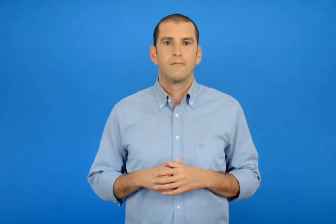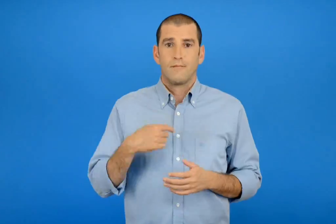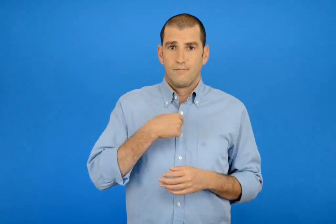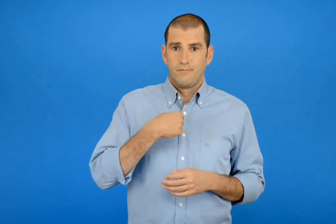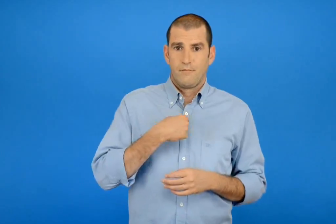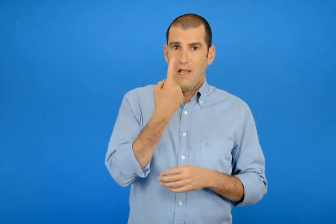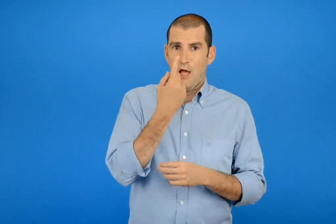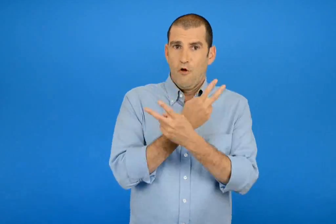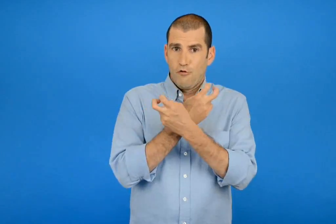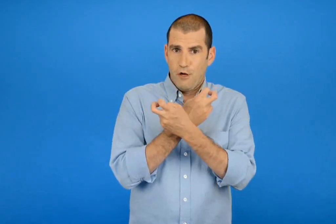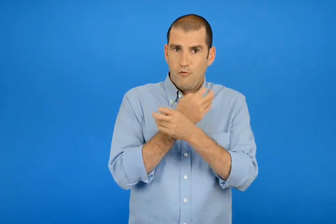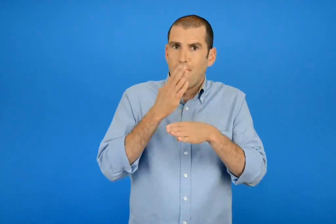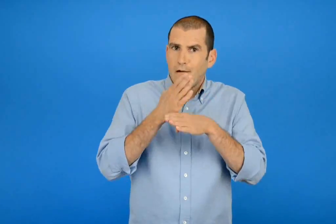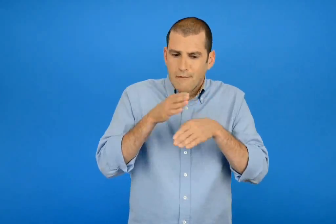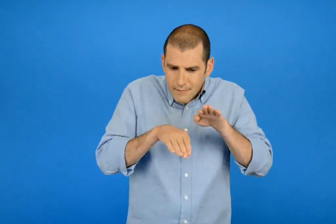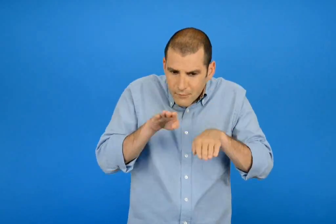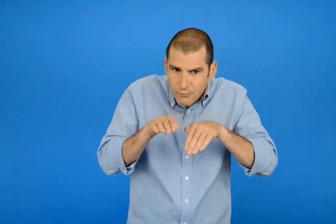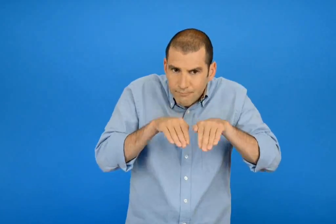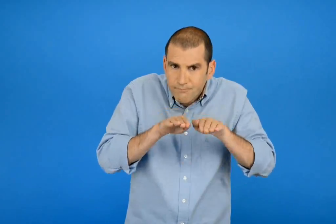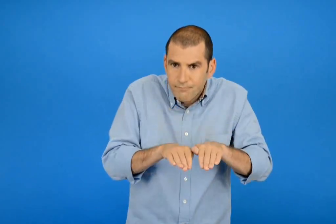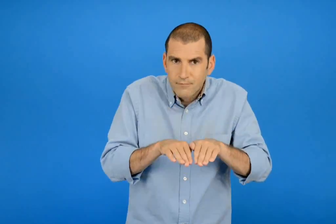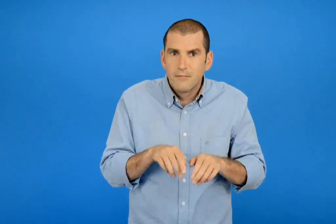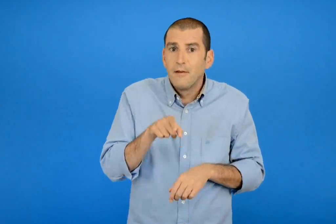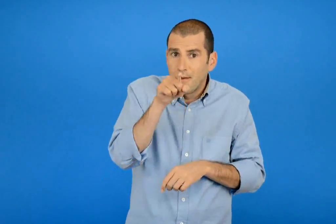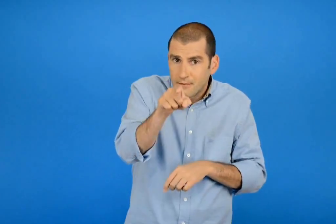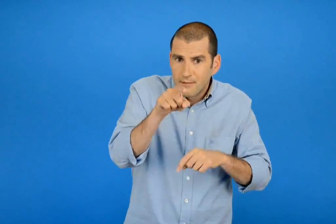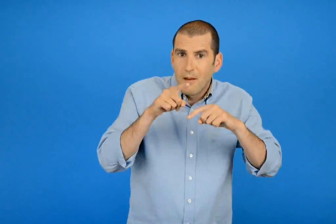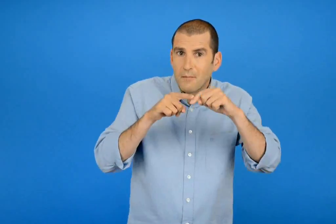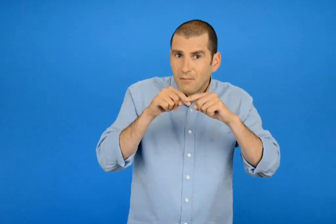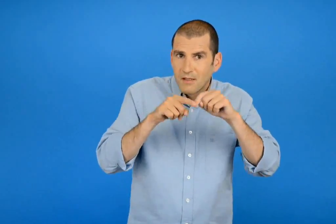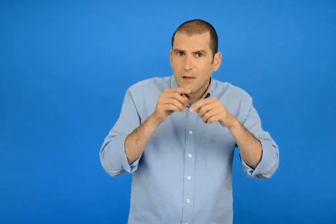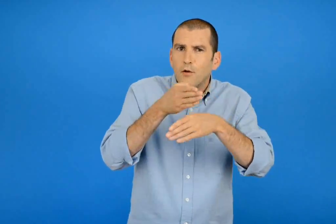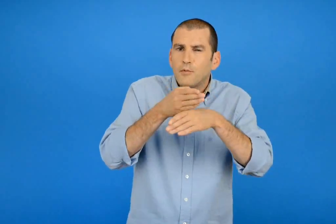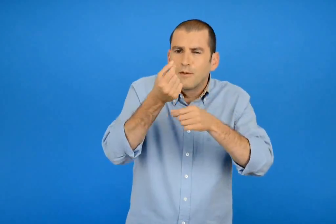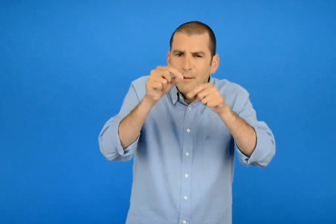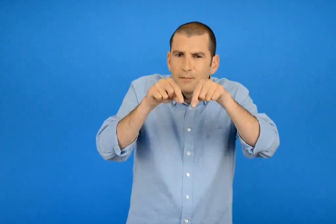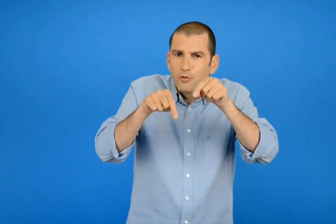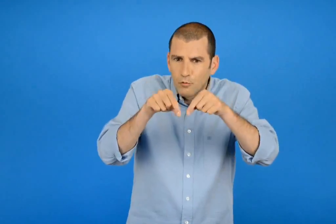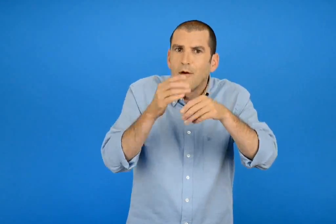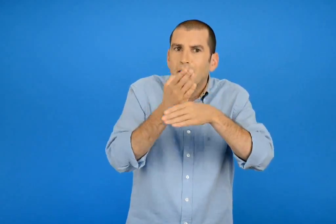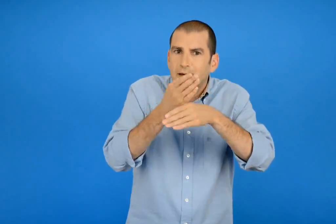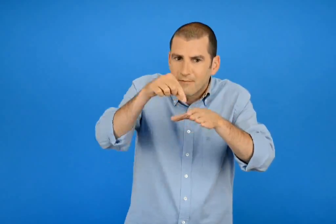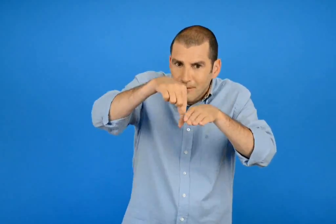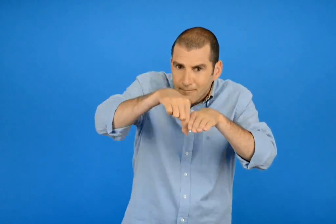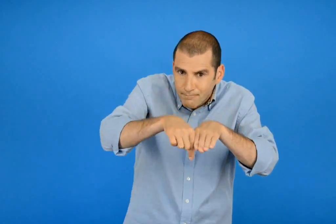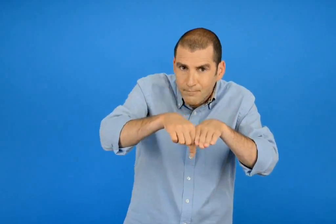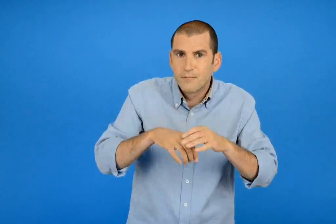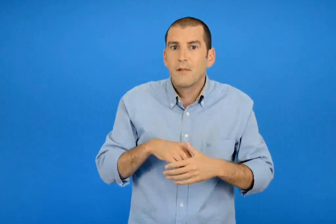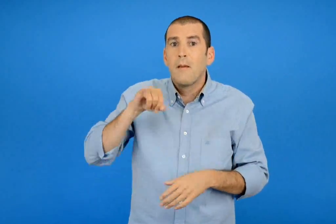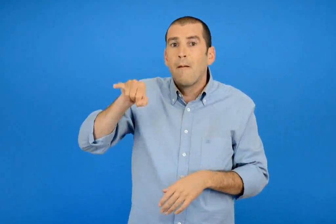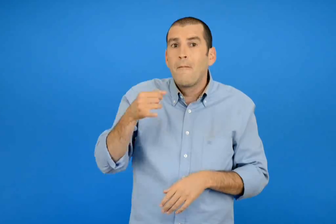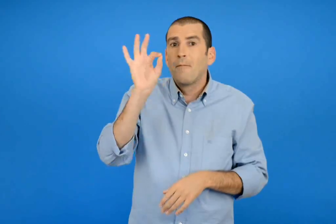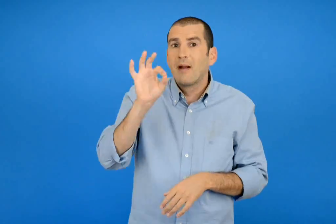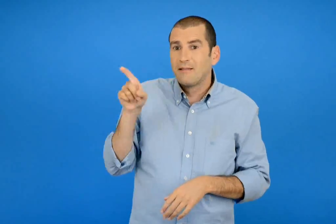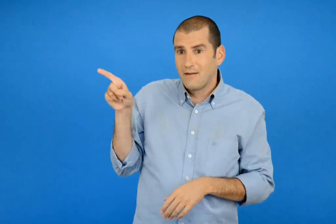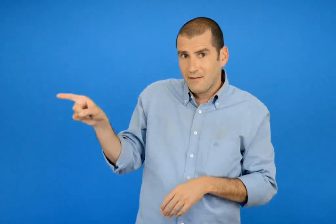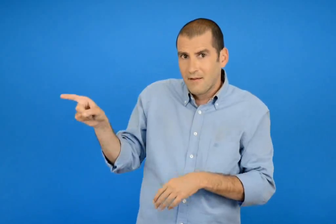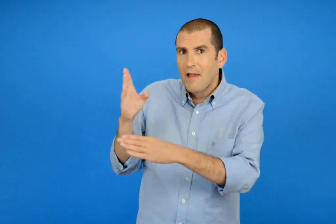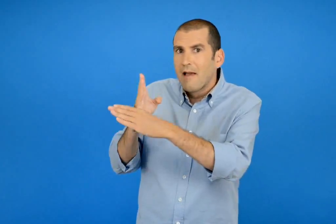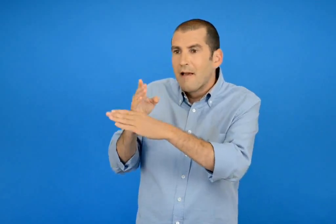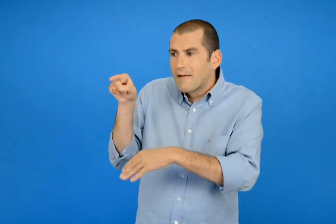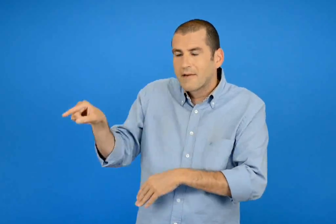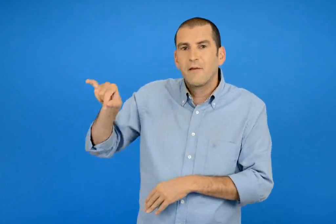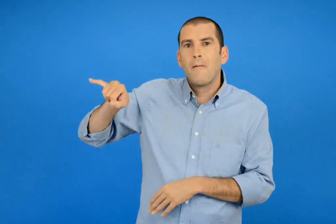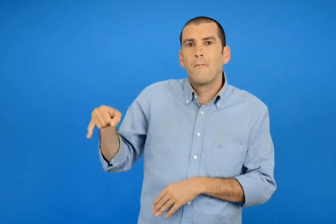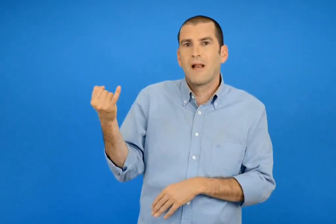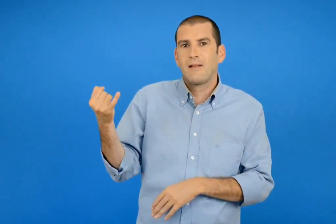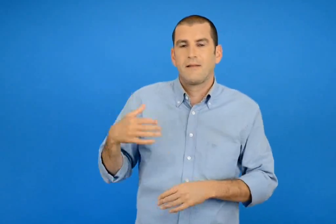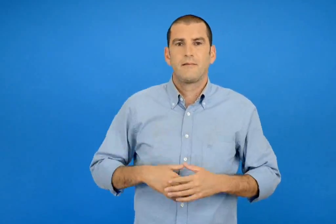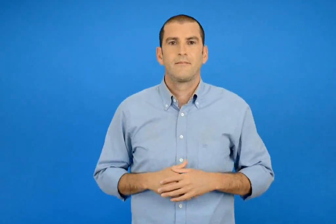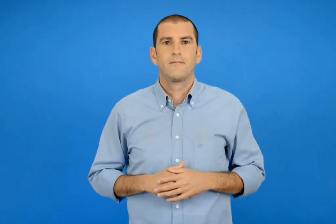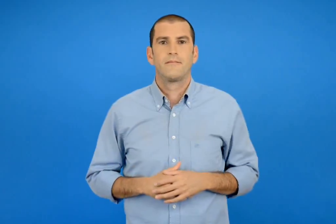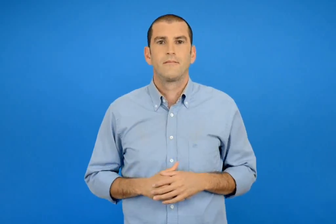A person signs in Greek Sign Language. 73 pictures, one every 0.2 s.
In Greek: εγώ κρύβω ένα κόκαλο εσύ μυρμήγκι κρύβεις ένα ψίχουλο η μέλισσα κρύβει το μελί
